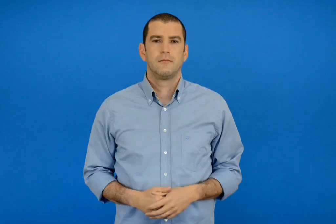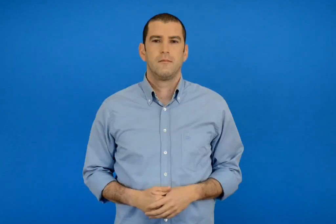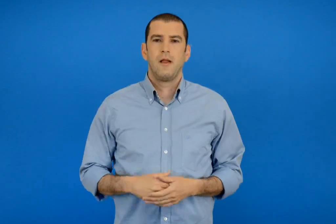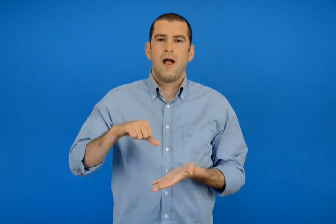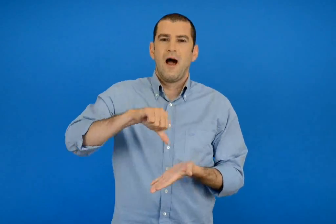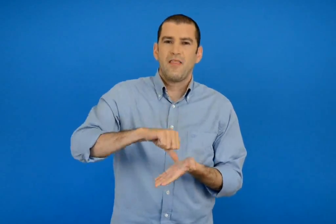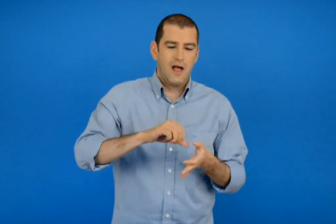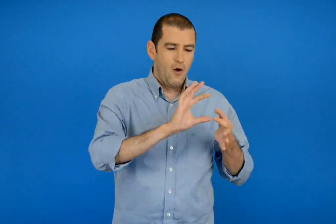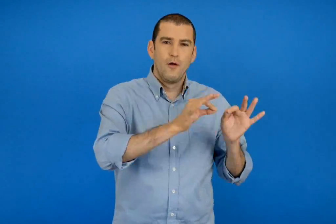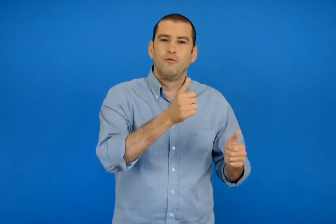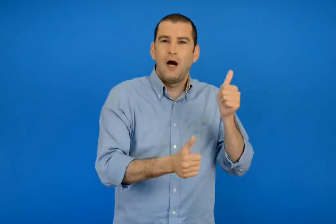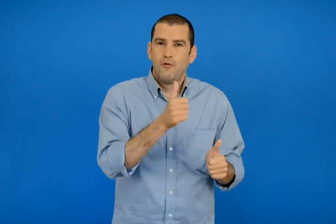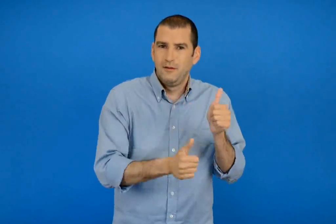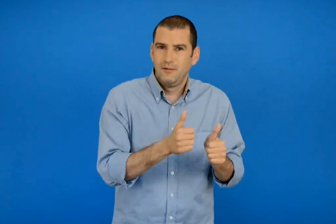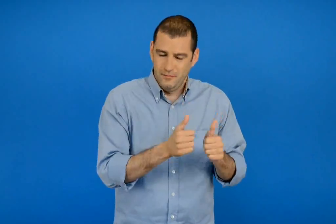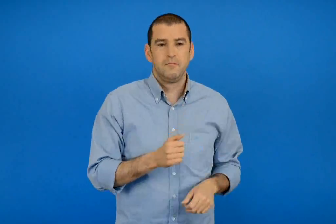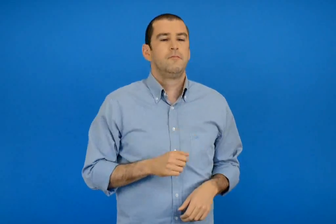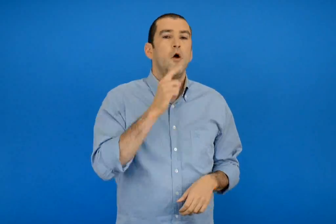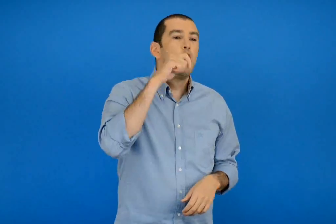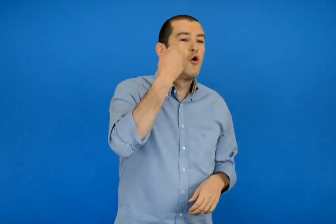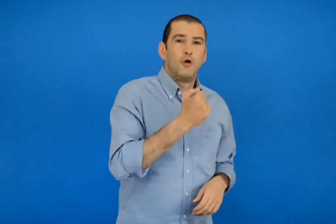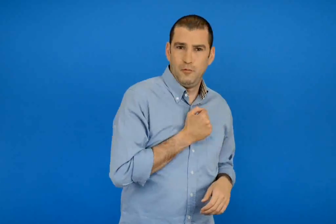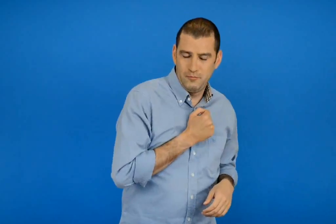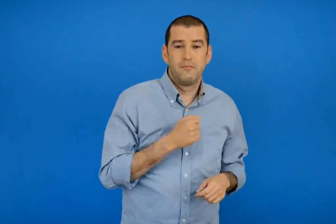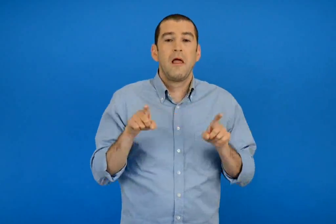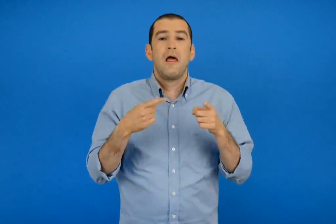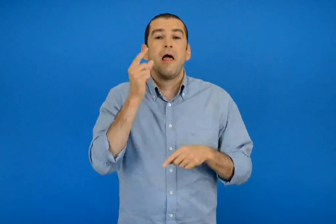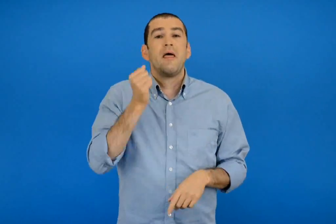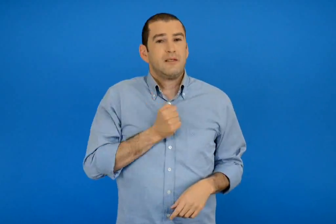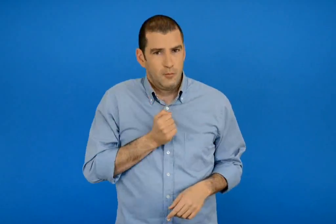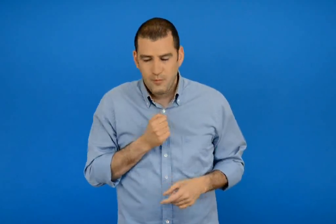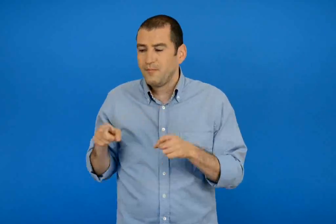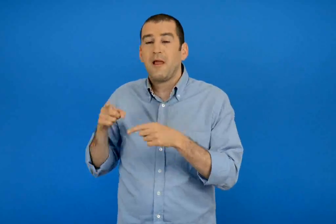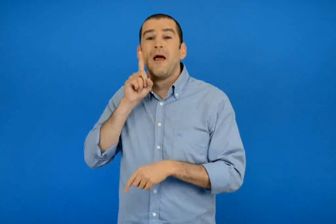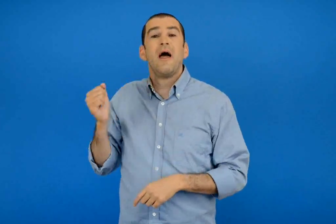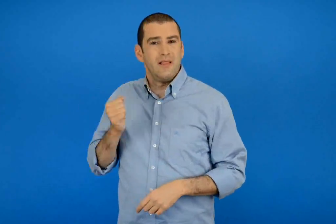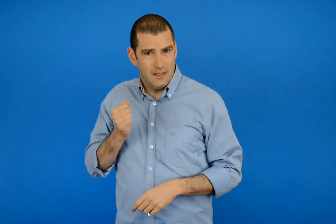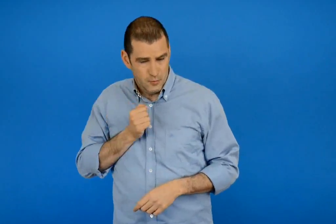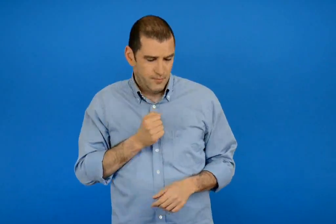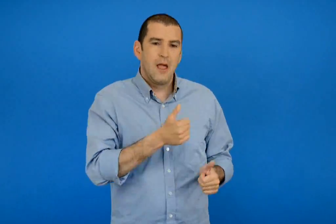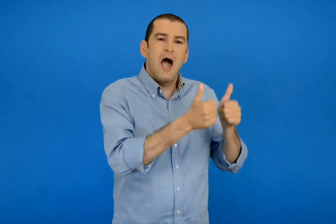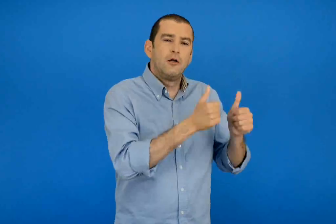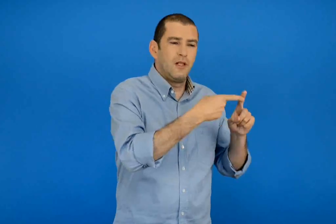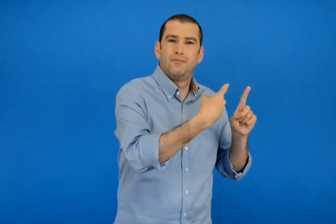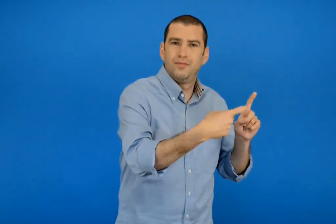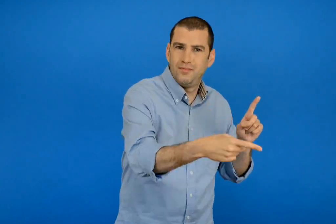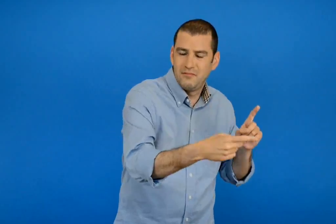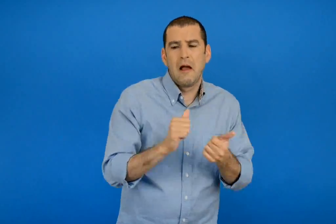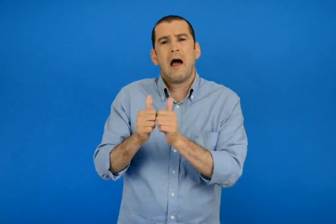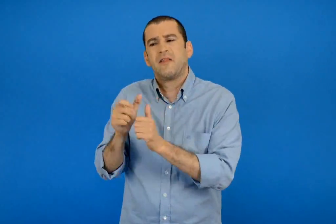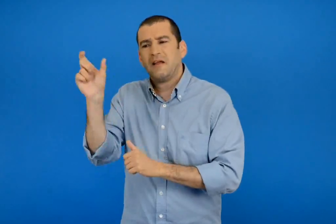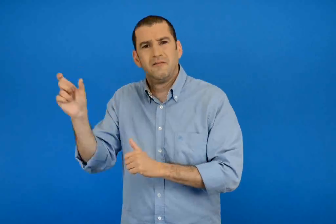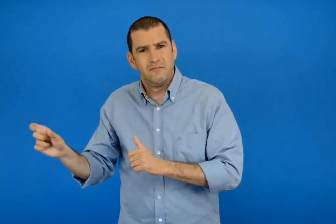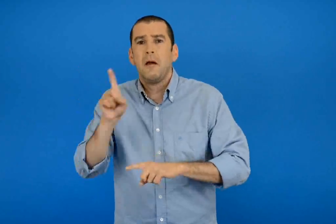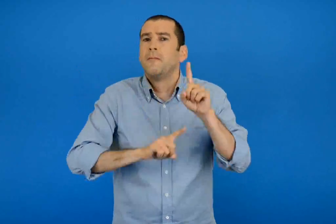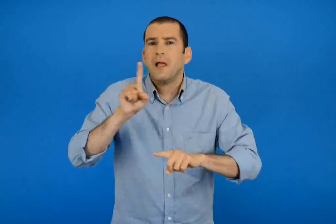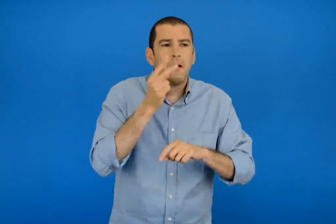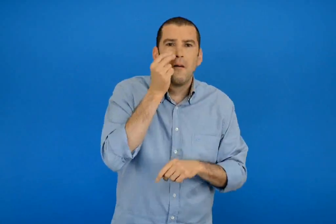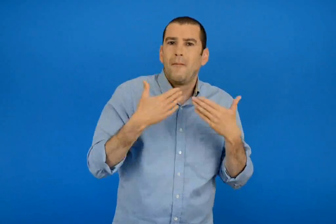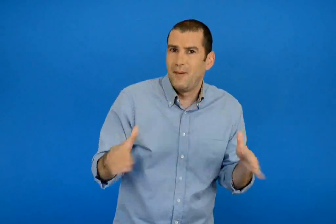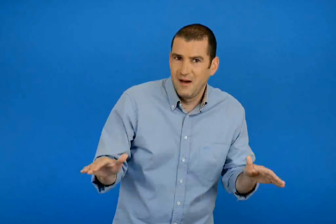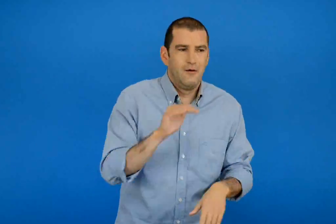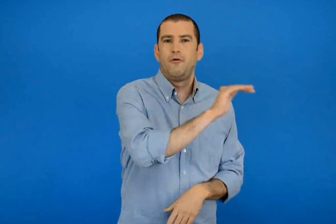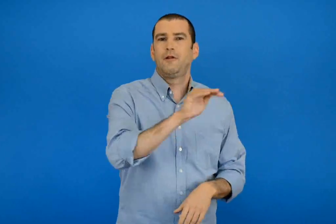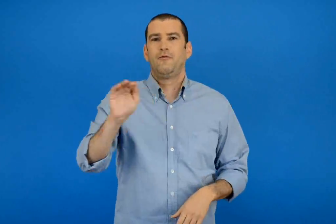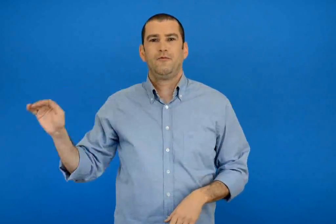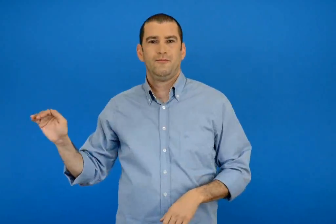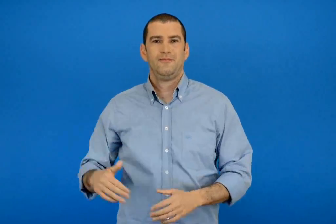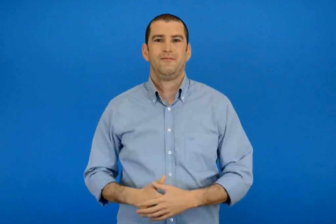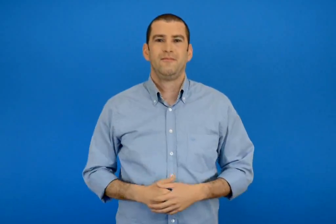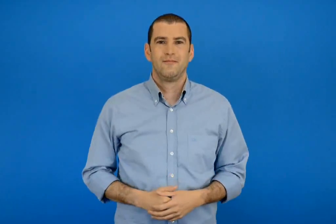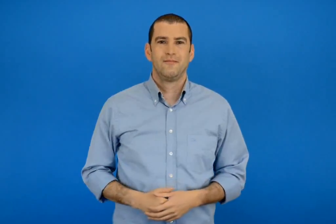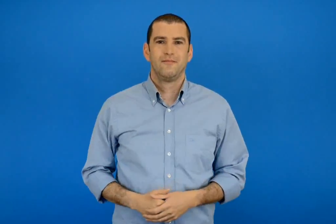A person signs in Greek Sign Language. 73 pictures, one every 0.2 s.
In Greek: ρωτάω τους γονείς µου το δάσκαλο η τη δασκάλα µου ποια αγωνίσματα και ποιους αθλητές παρακολουθήσαν στους ολυμπιακούς αγώνες της αθήνας
